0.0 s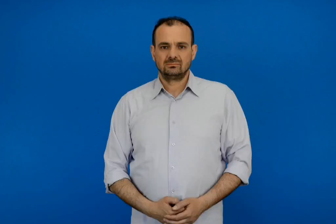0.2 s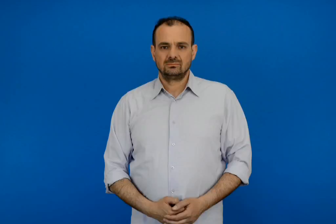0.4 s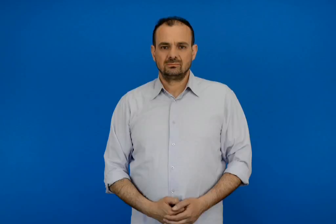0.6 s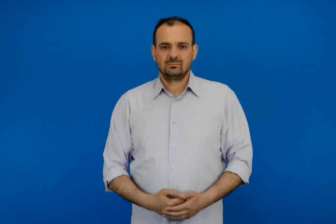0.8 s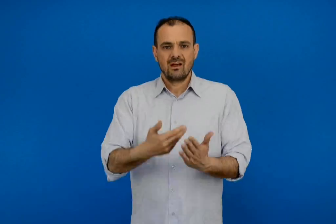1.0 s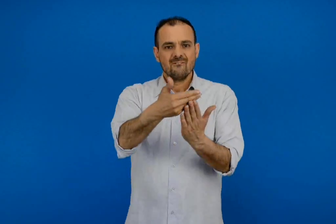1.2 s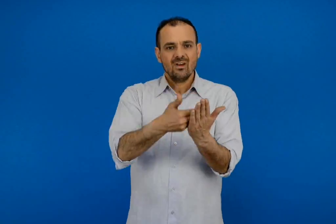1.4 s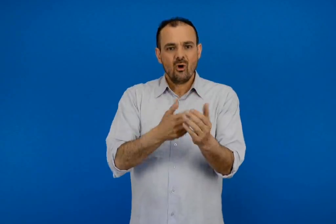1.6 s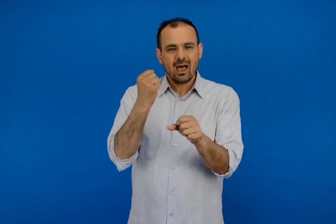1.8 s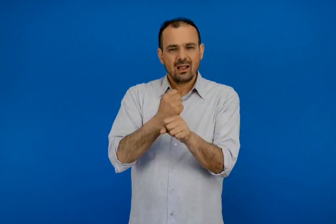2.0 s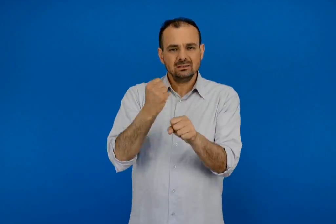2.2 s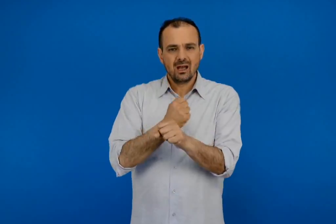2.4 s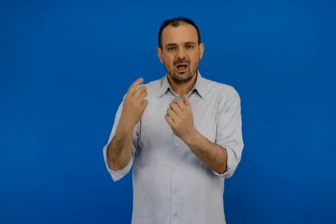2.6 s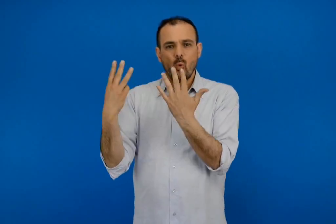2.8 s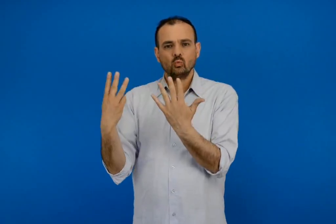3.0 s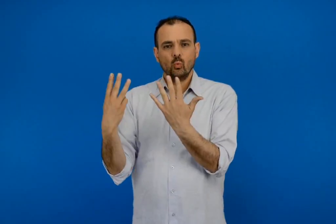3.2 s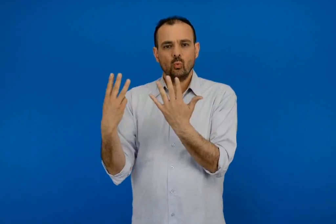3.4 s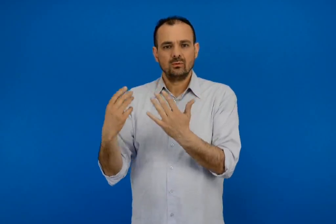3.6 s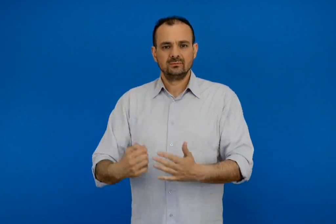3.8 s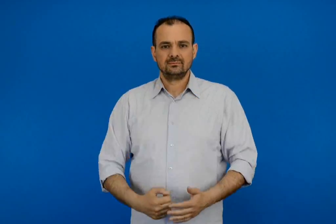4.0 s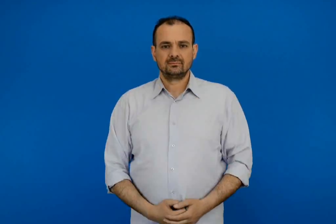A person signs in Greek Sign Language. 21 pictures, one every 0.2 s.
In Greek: φύλλο εργασίας 8
